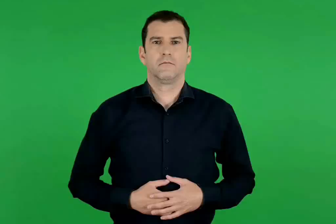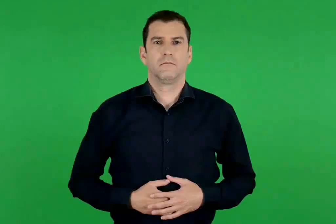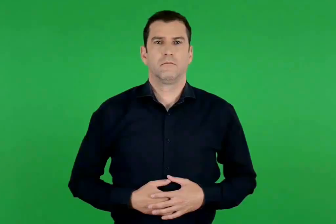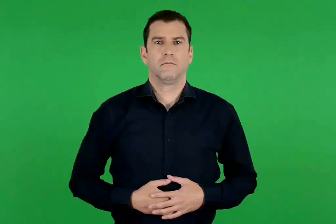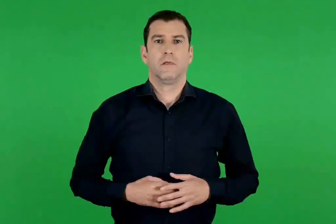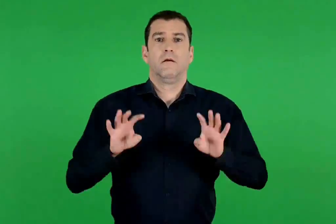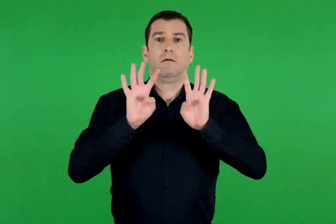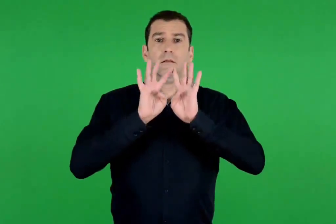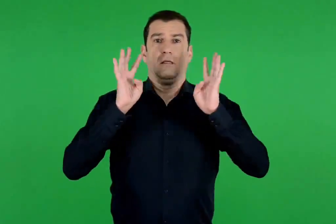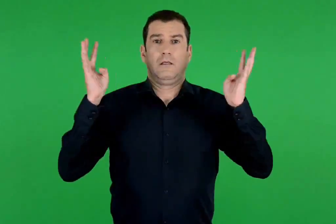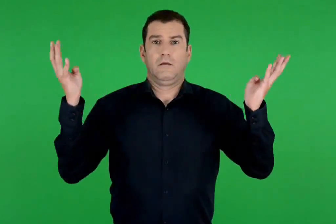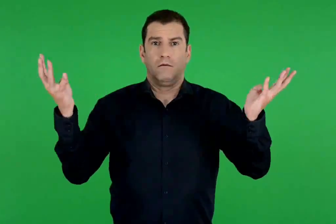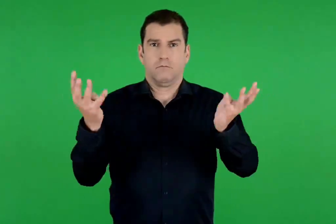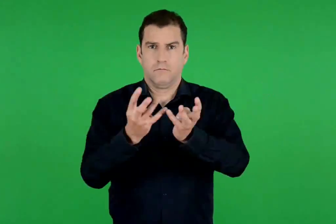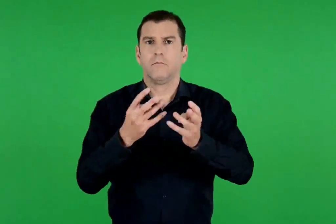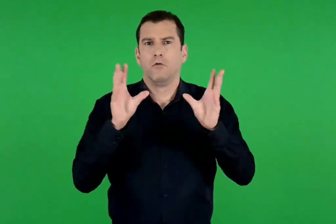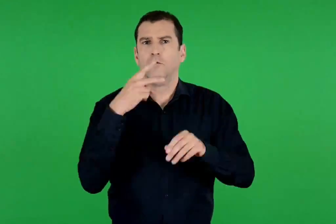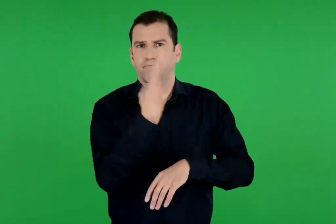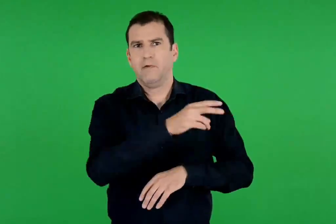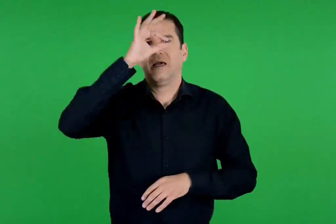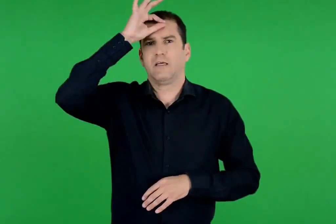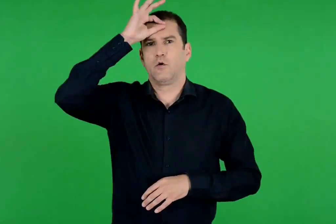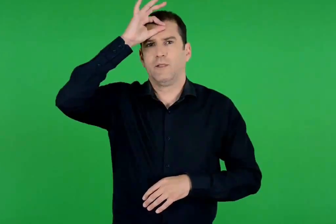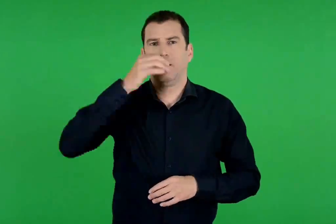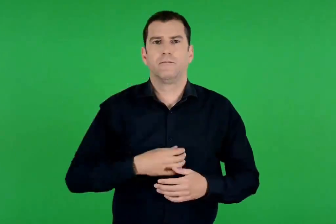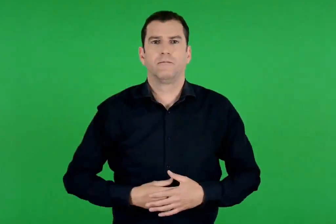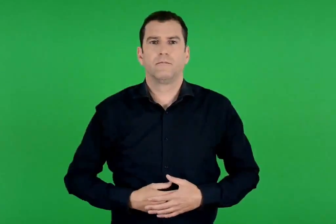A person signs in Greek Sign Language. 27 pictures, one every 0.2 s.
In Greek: κυκλώπεια τείχη
